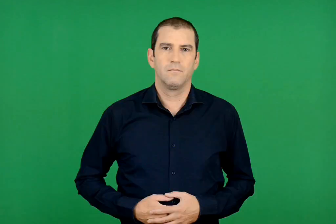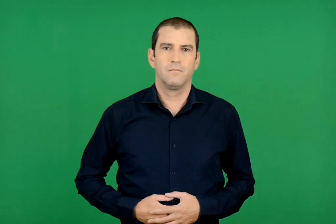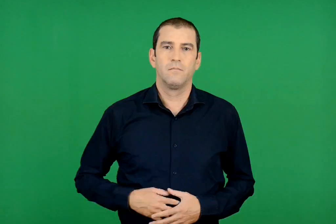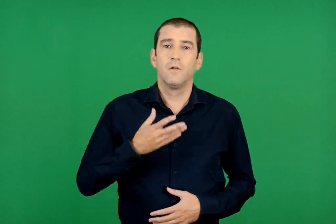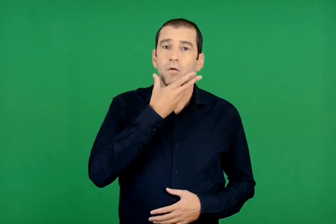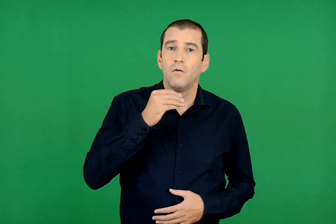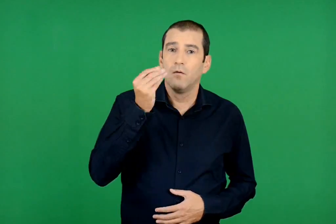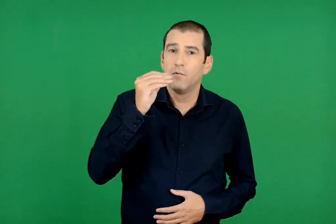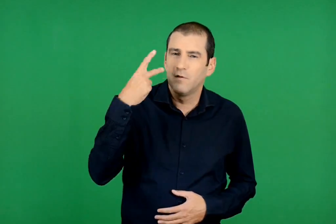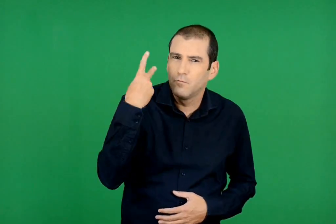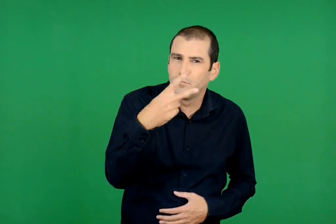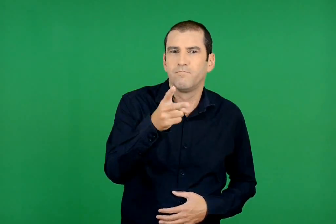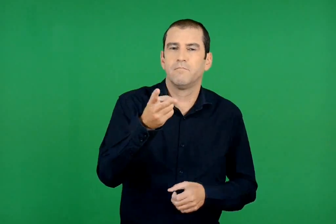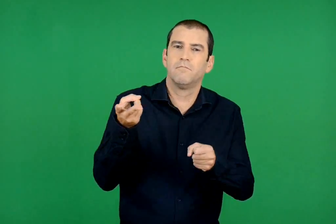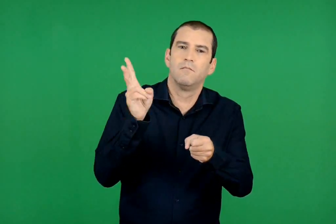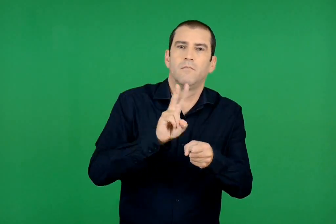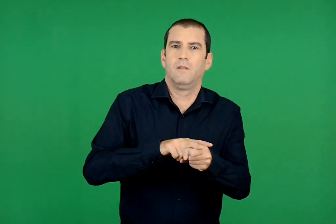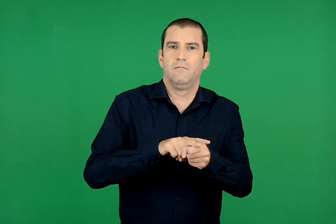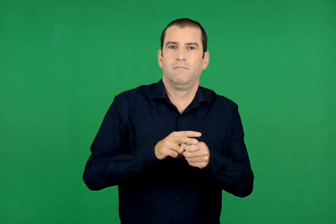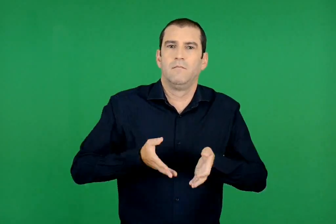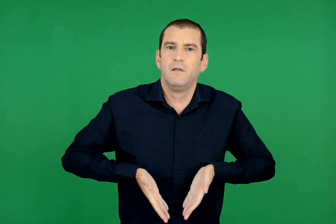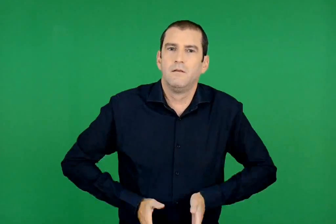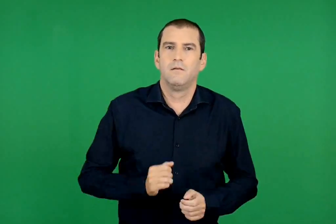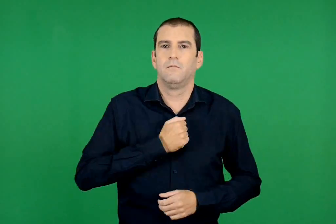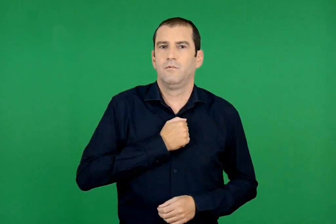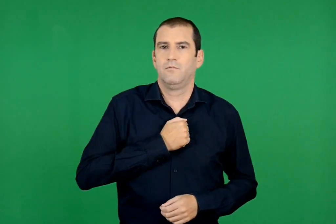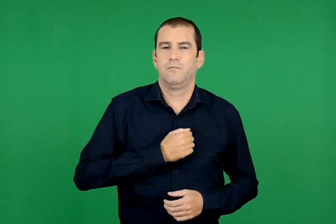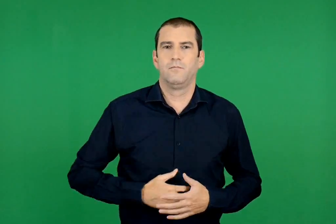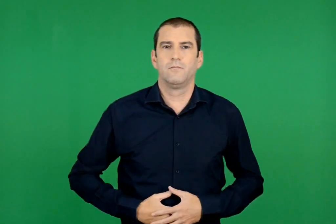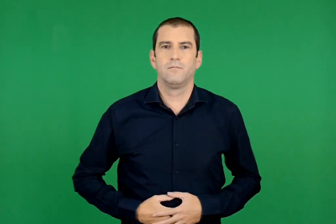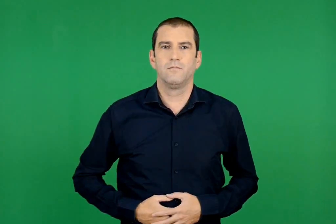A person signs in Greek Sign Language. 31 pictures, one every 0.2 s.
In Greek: η ομορφιά σου βασίλεψε κίτρινη , γιε μου
